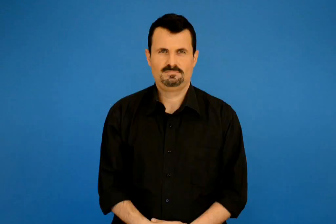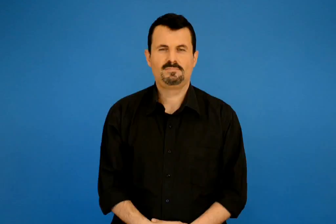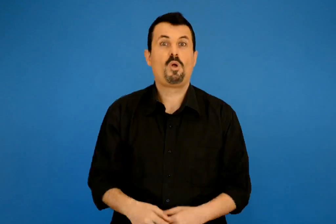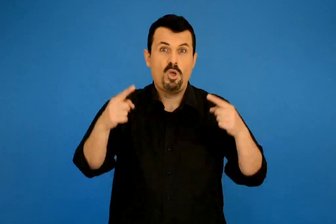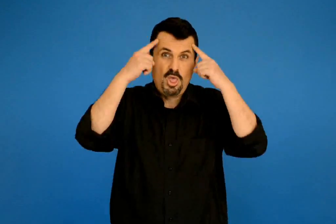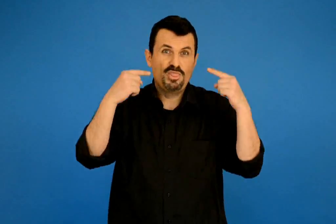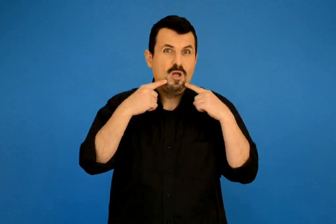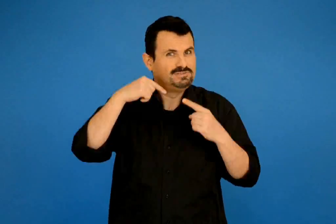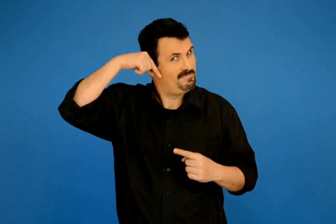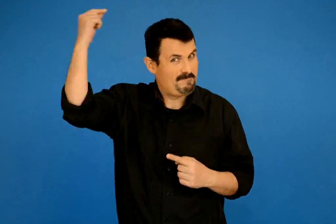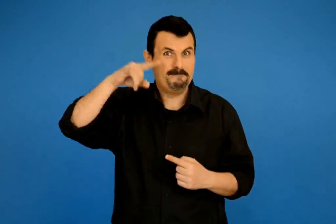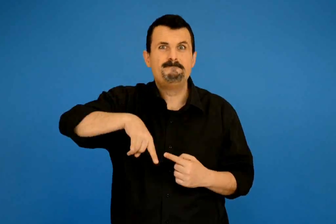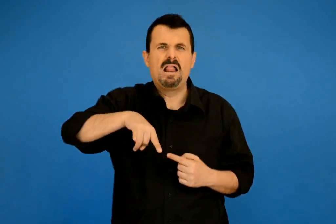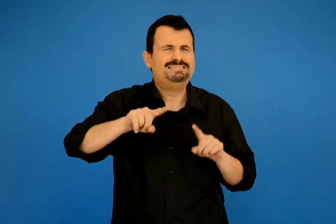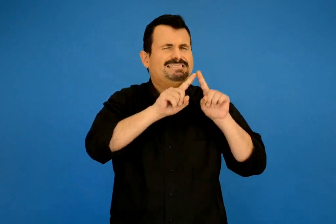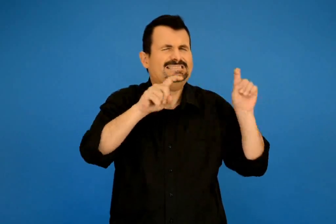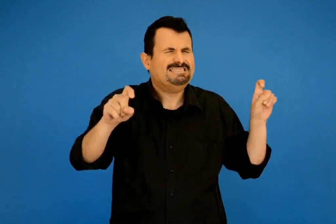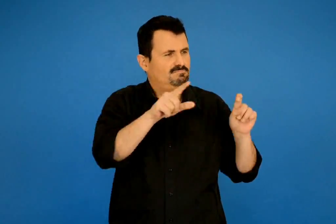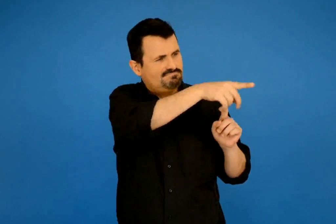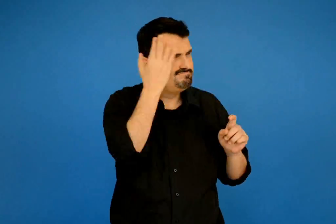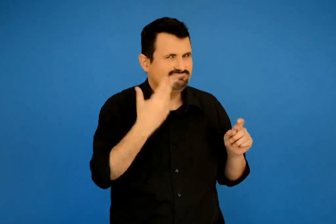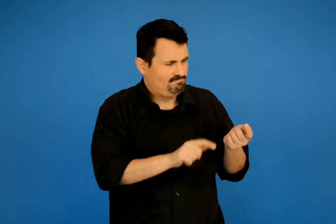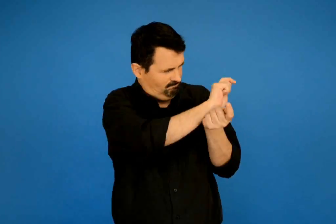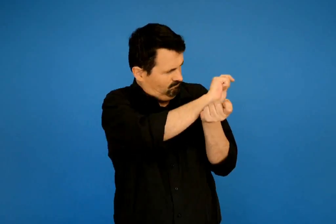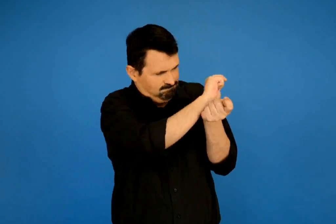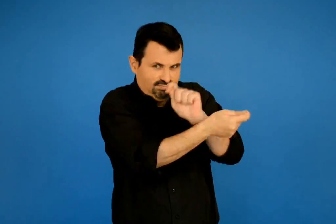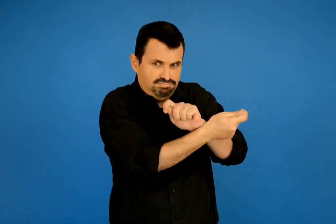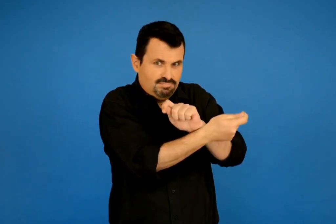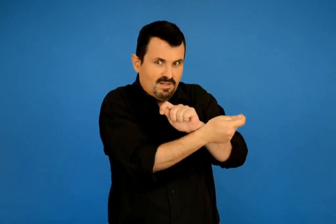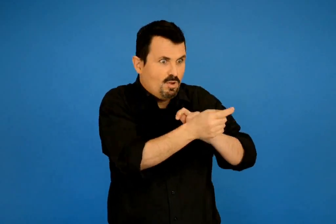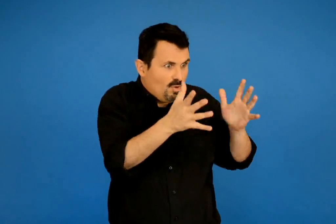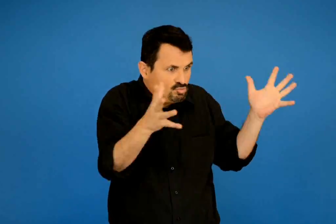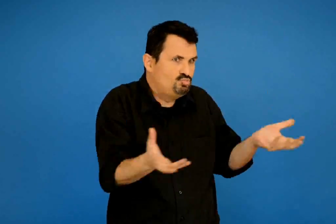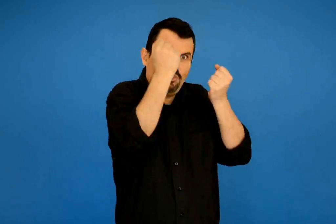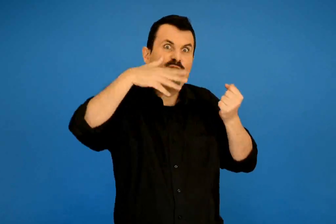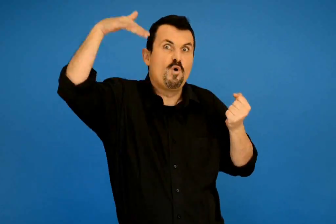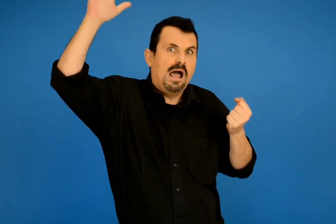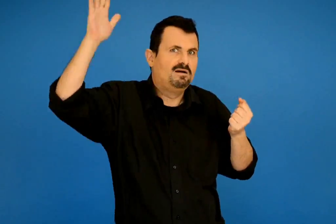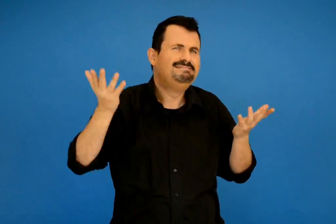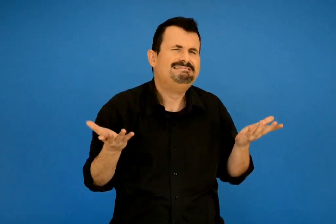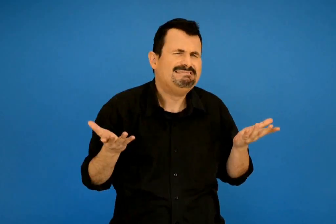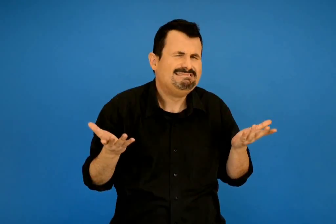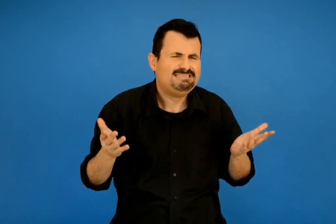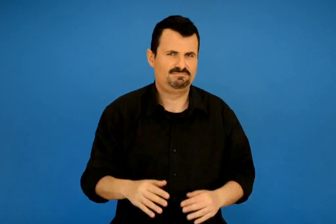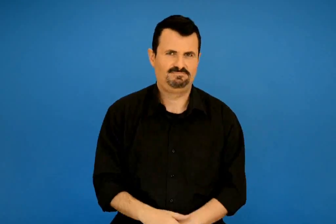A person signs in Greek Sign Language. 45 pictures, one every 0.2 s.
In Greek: σε τι μεταμόρφωσε ο θεός πάνας την αγαπημένη του για να τη γλιτώσει από το βορέα ;
